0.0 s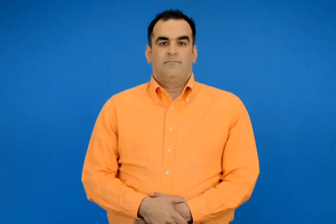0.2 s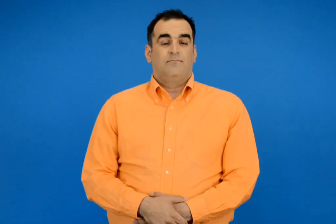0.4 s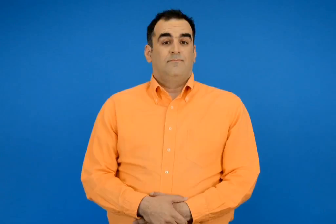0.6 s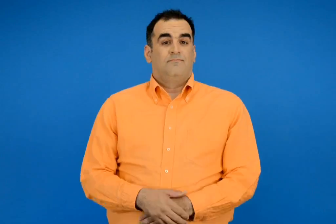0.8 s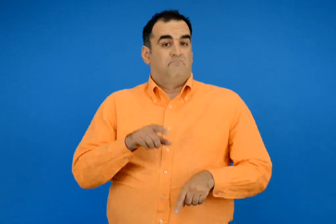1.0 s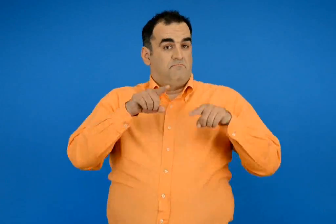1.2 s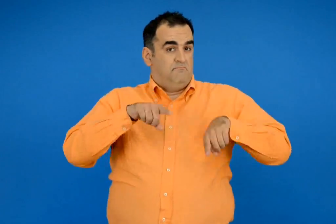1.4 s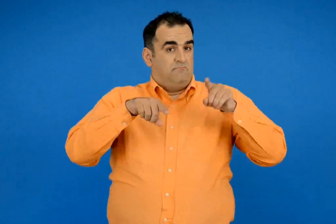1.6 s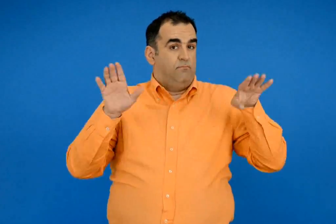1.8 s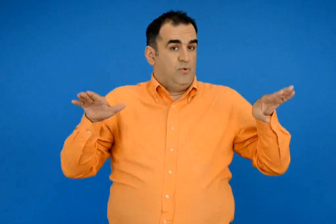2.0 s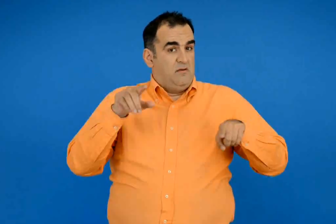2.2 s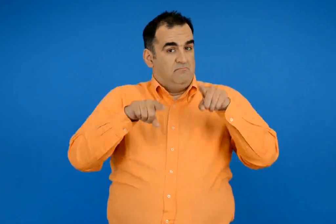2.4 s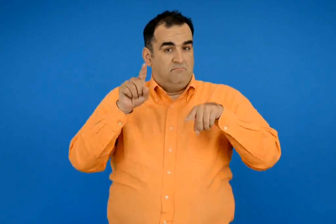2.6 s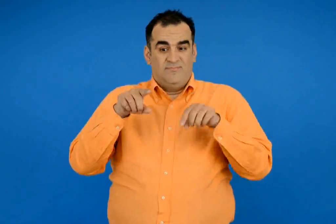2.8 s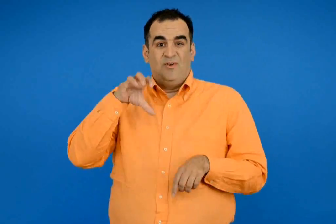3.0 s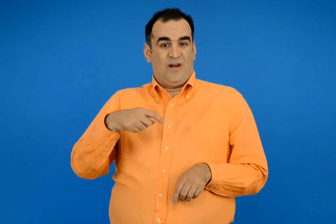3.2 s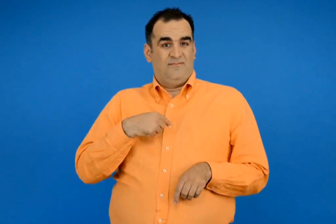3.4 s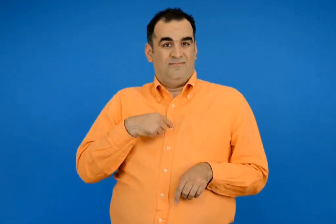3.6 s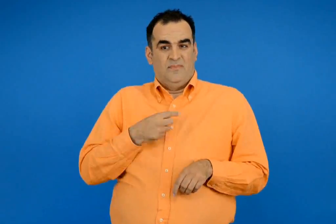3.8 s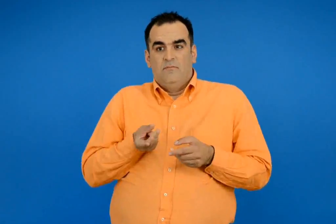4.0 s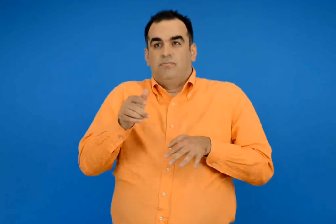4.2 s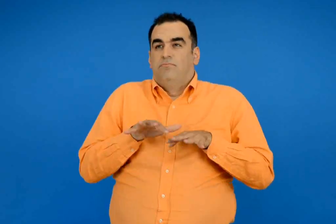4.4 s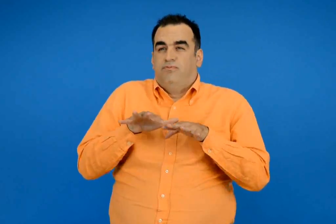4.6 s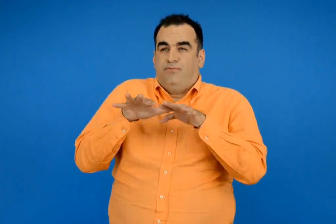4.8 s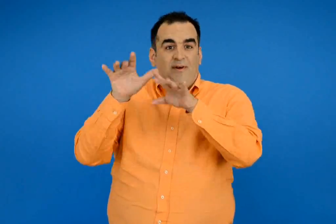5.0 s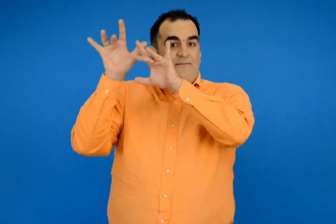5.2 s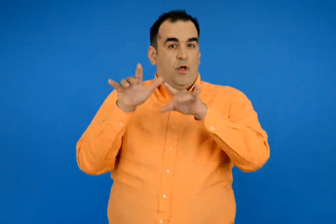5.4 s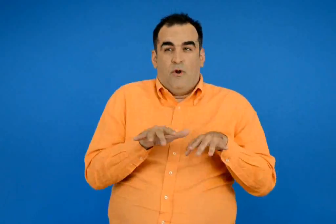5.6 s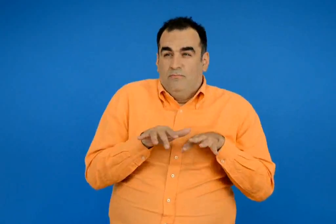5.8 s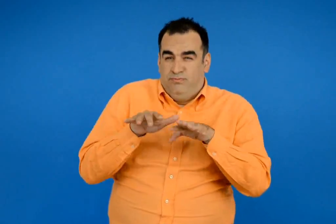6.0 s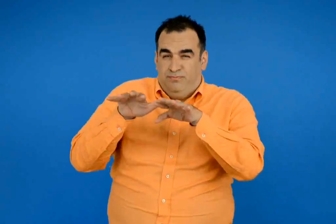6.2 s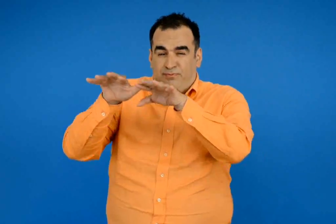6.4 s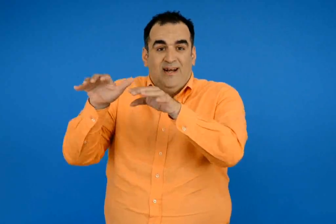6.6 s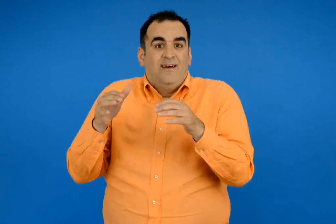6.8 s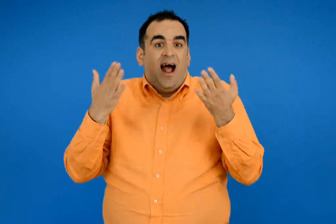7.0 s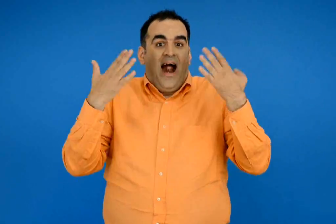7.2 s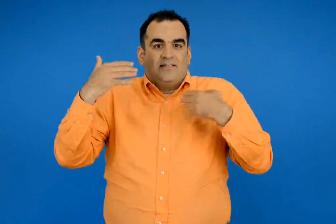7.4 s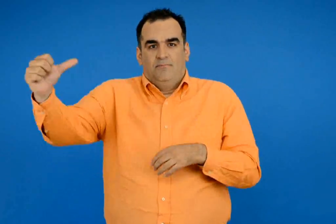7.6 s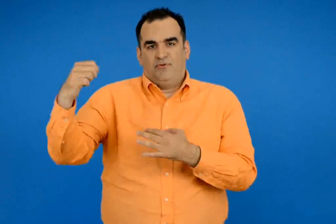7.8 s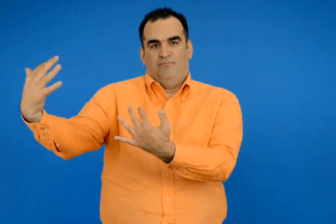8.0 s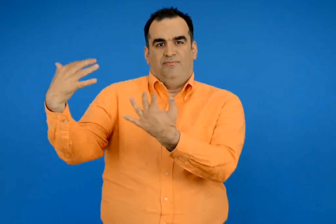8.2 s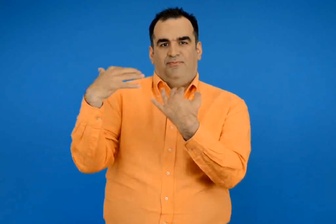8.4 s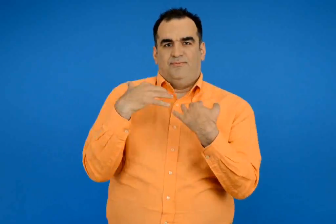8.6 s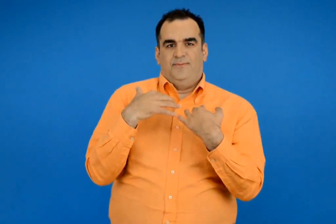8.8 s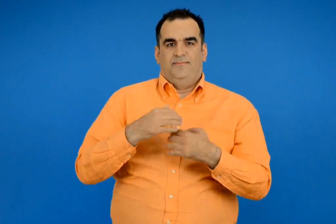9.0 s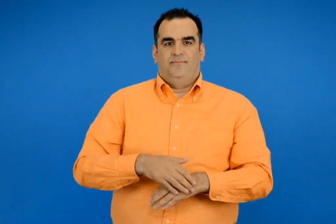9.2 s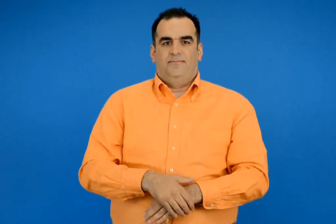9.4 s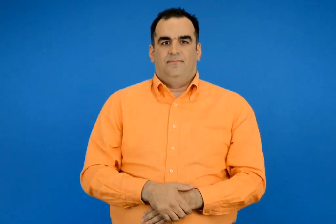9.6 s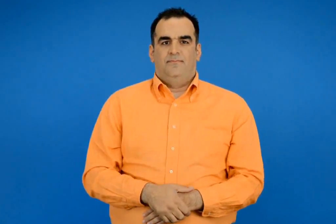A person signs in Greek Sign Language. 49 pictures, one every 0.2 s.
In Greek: μερικά πουλιά φεύγουν από τη χωρά μας το φθινόπωρο και επιστρέφουν την άνοιξη
